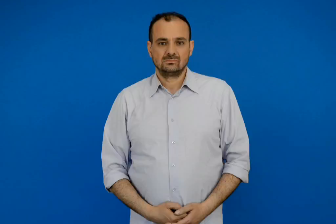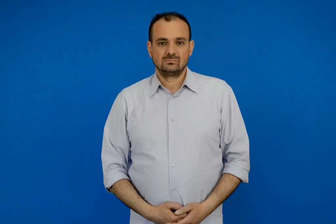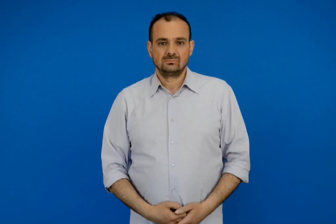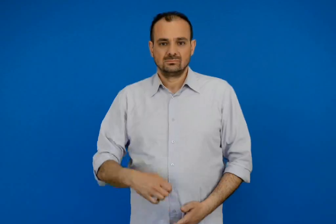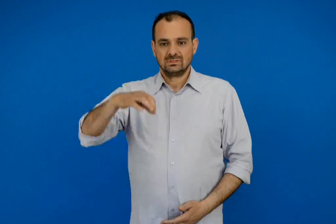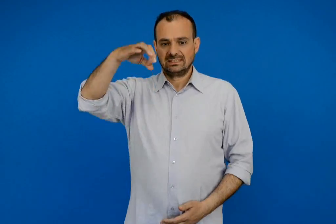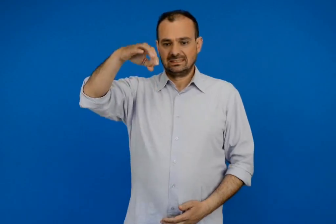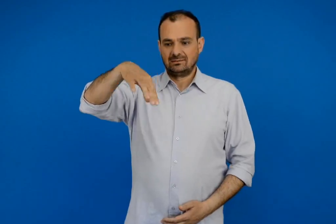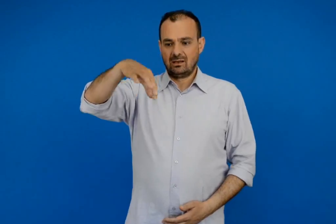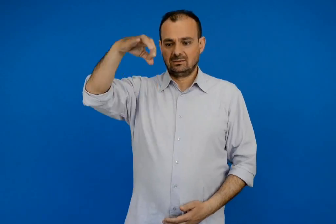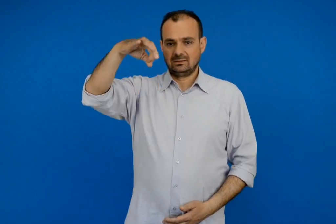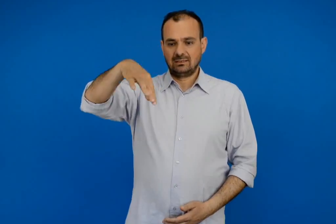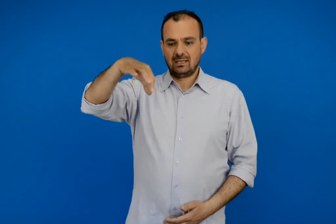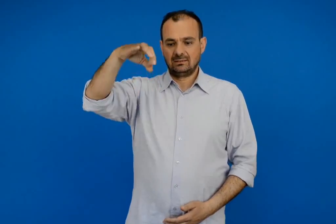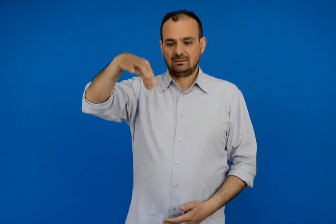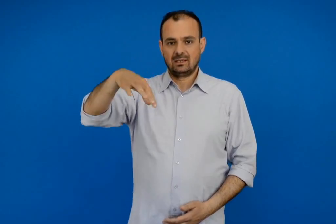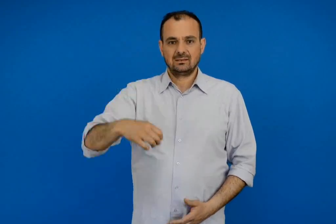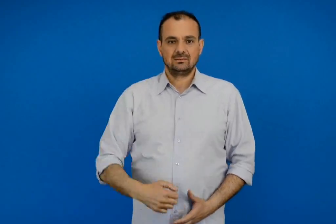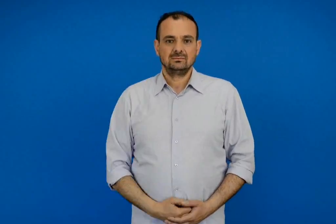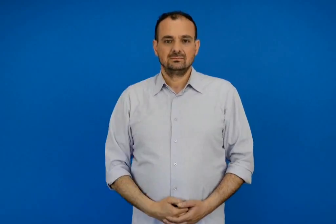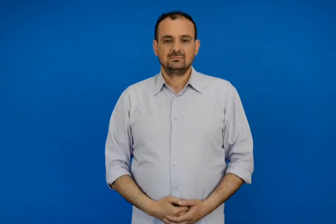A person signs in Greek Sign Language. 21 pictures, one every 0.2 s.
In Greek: σταγόνες
